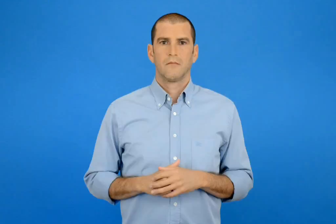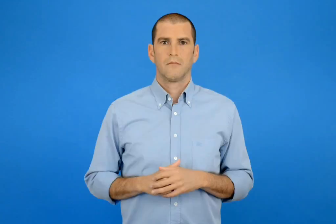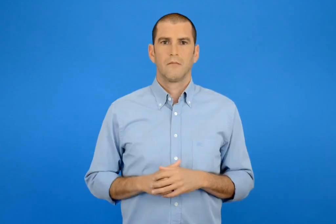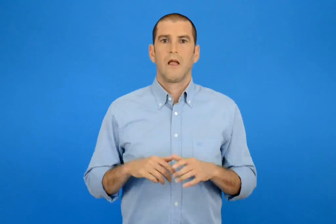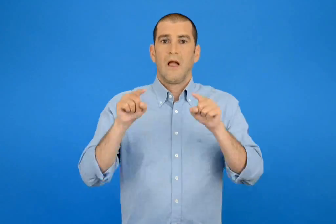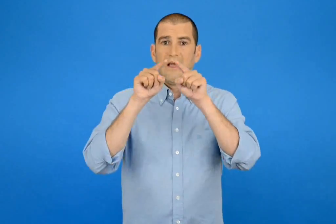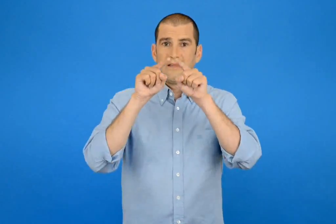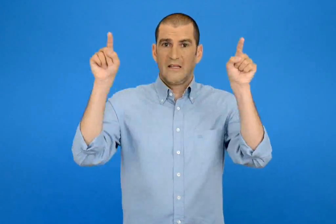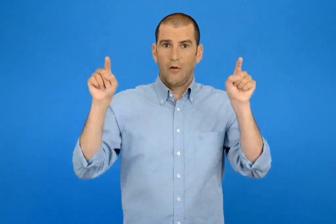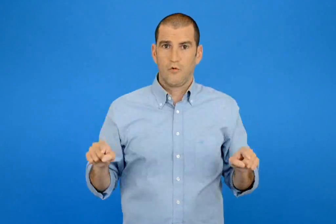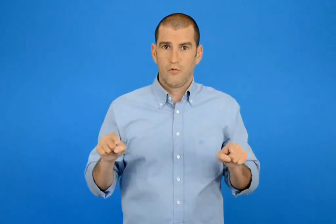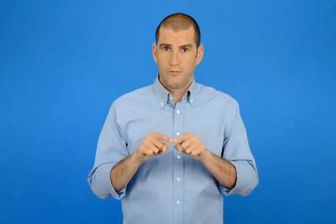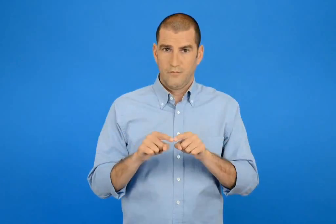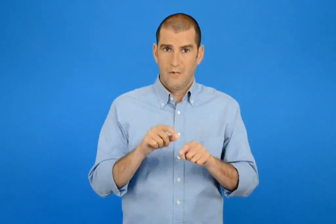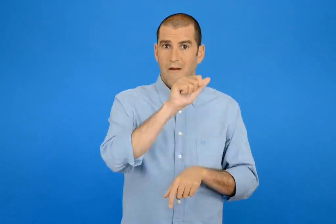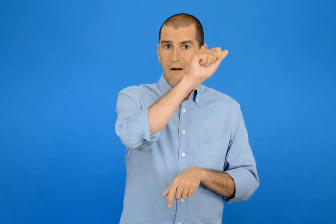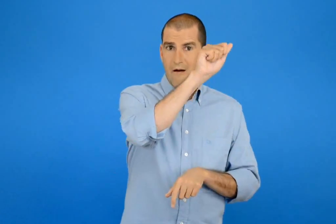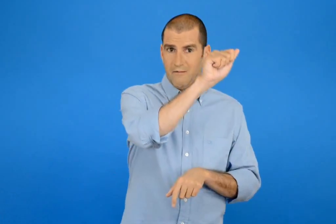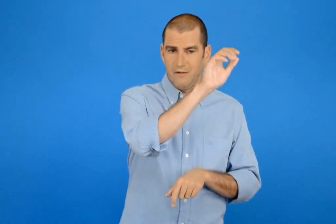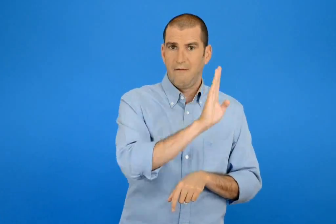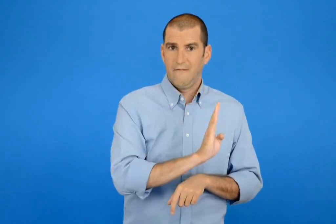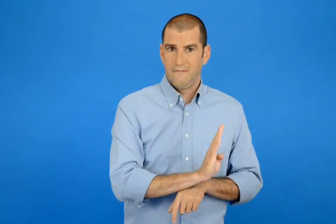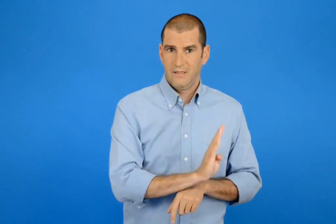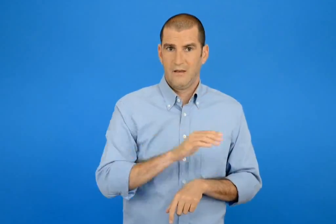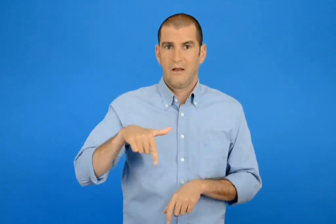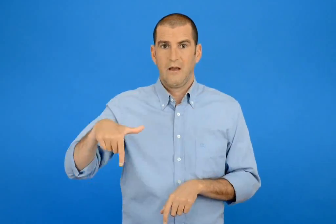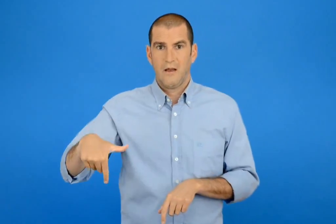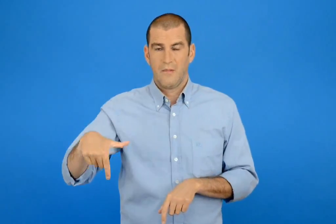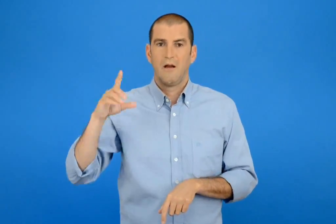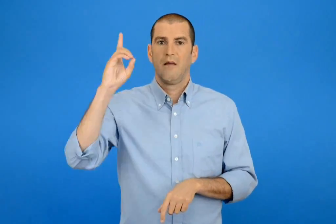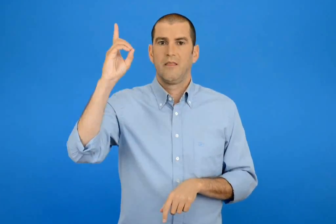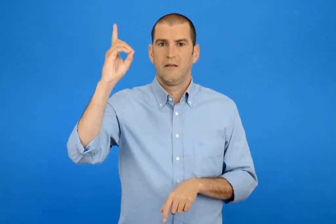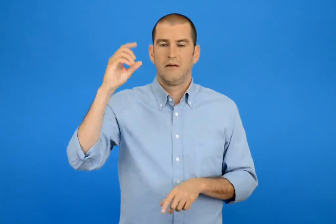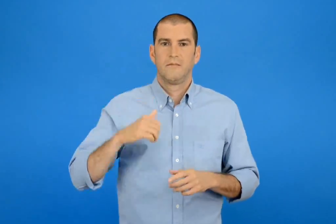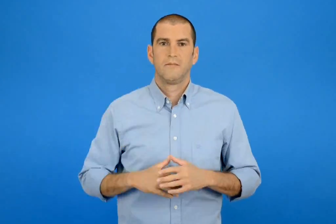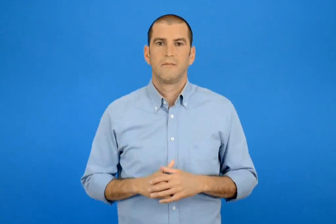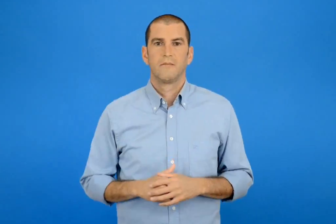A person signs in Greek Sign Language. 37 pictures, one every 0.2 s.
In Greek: τετράγωνο αβγδ
